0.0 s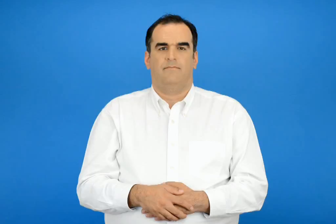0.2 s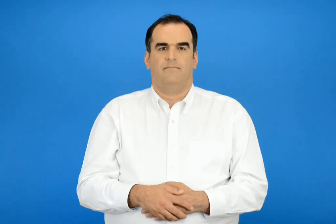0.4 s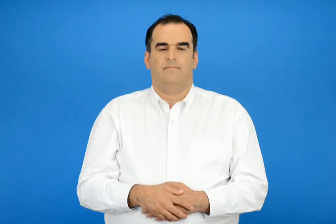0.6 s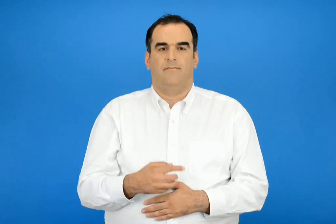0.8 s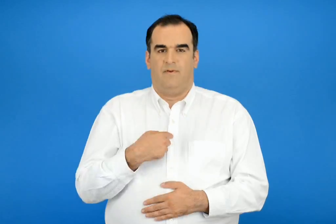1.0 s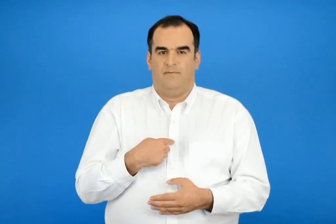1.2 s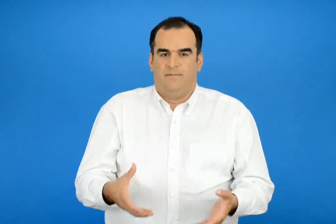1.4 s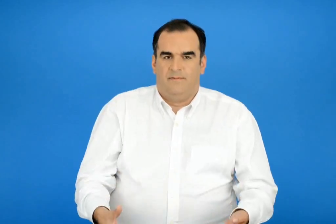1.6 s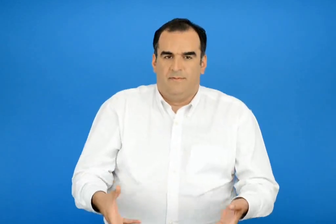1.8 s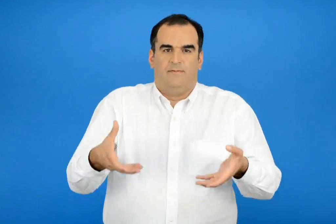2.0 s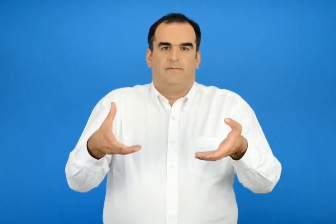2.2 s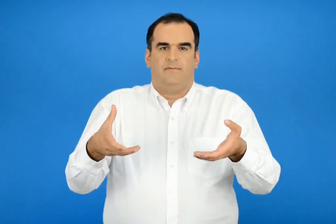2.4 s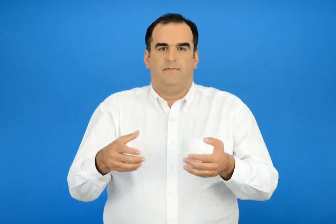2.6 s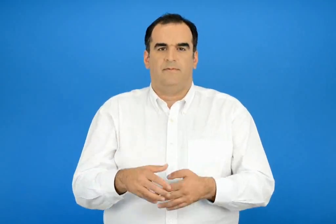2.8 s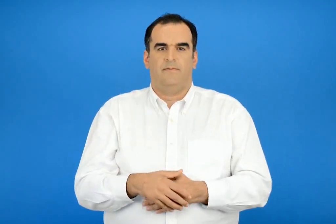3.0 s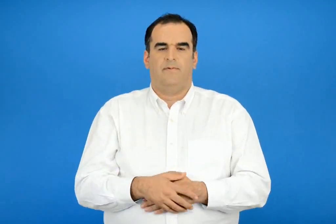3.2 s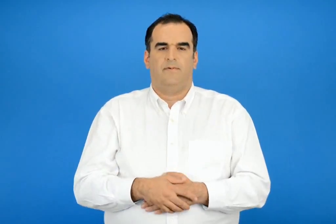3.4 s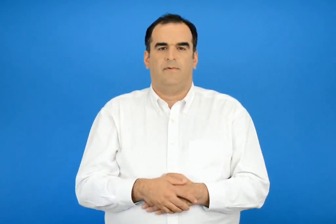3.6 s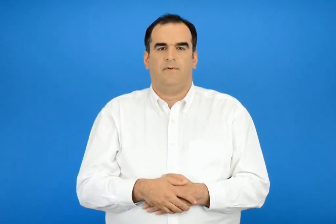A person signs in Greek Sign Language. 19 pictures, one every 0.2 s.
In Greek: σηκώνω
